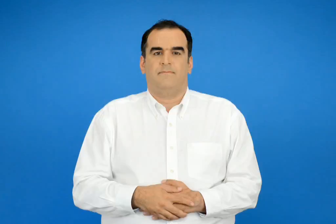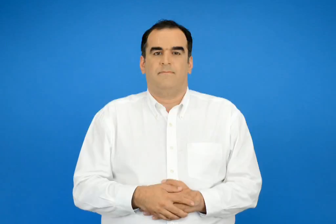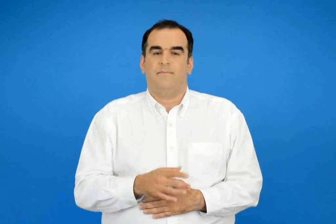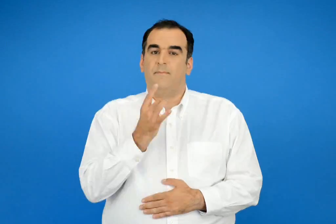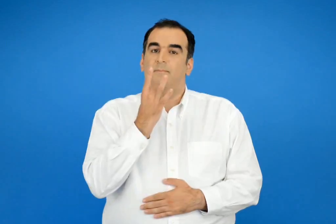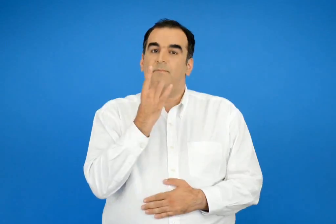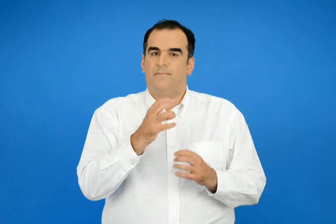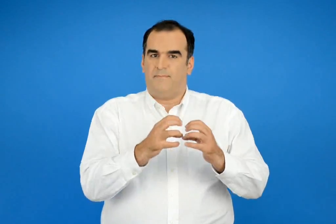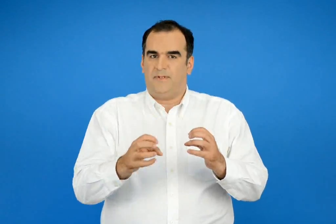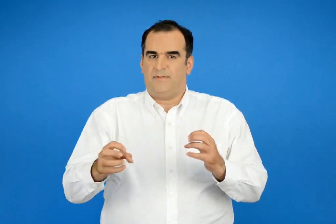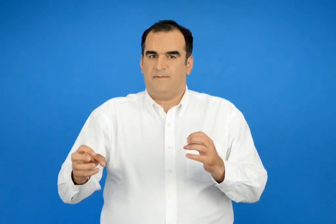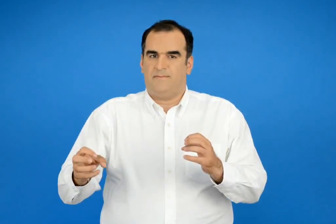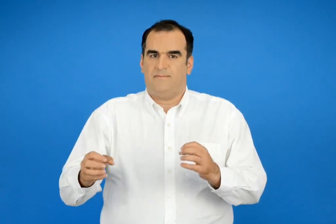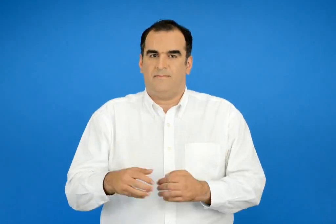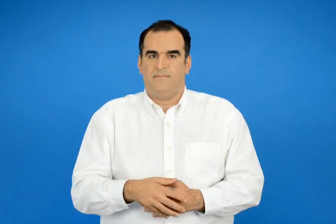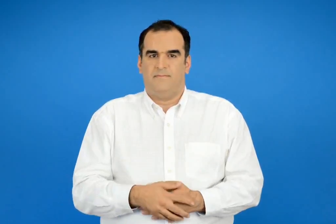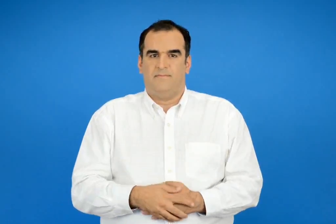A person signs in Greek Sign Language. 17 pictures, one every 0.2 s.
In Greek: πέτρες
